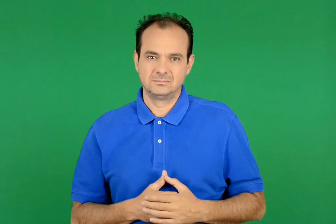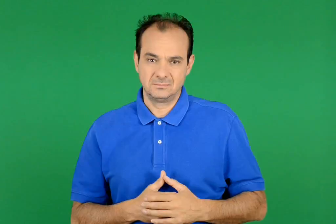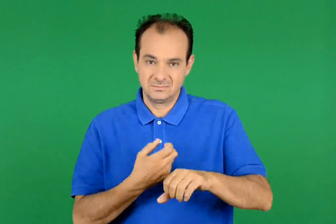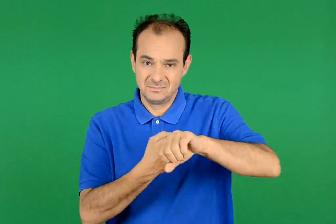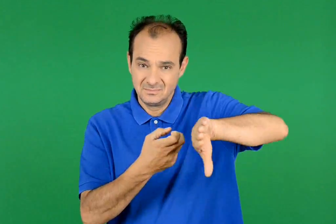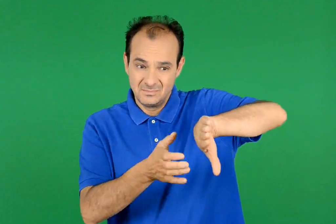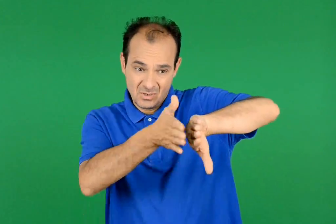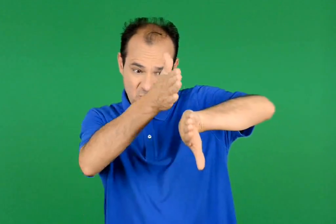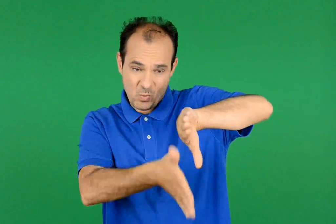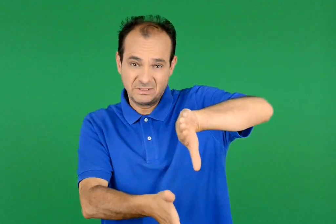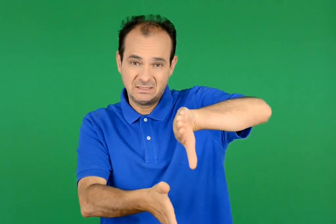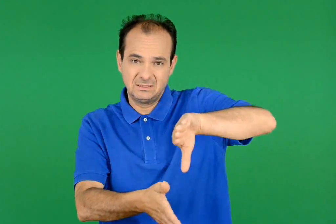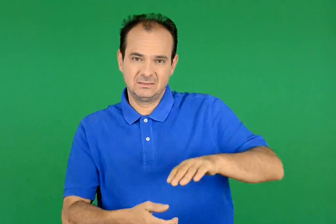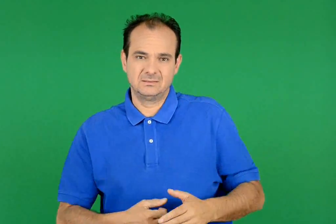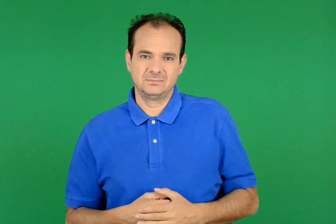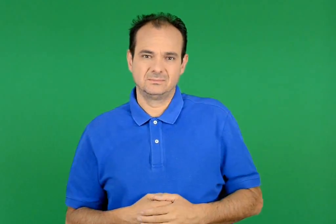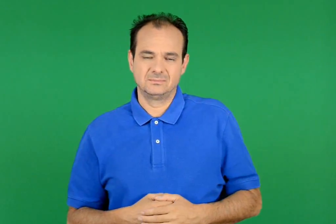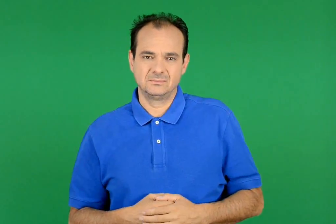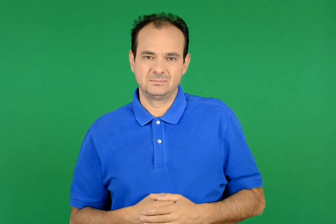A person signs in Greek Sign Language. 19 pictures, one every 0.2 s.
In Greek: κόψη
